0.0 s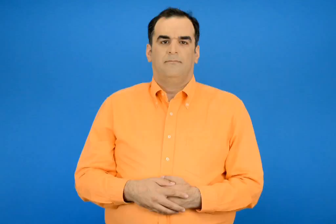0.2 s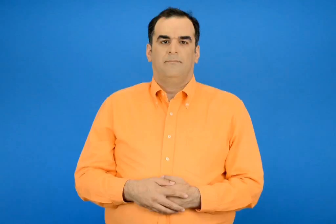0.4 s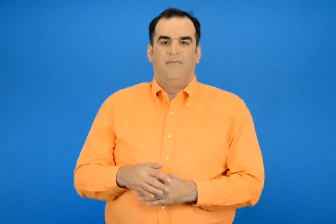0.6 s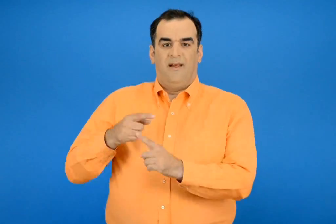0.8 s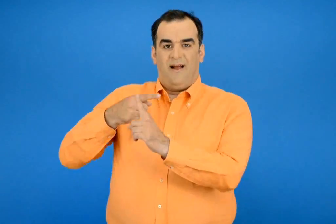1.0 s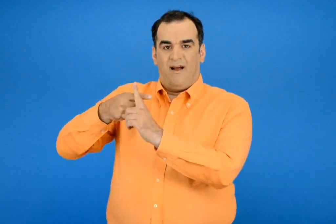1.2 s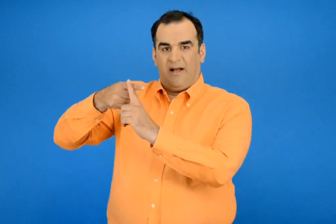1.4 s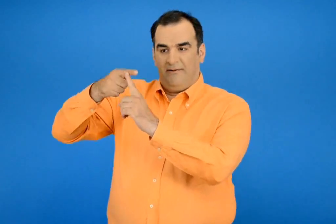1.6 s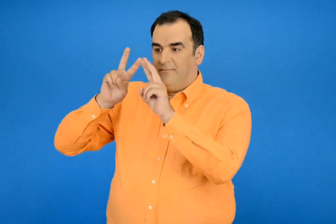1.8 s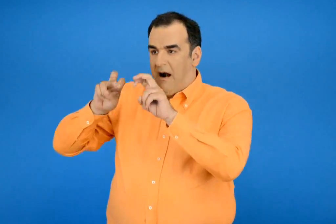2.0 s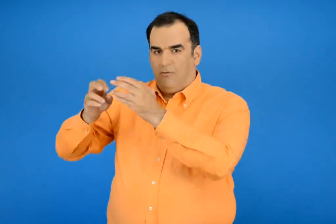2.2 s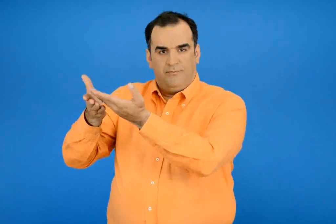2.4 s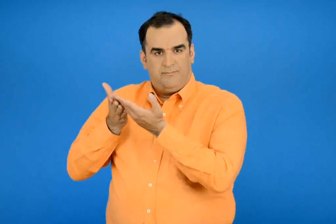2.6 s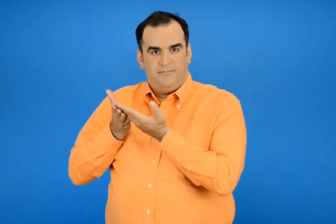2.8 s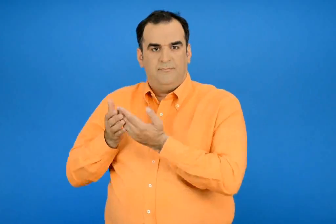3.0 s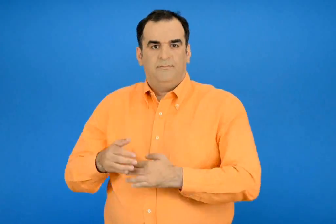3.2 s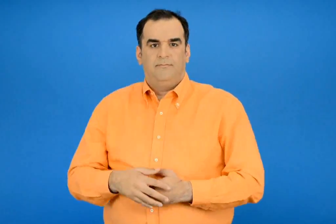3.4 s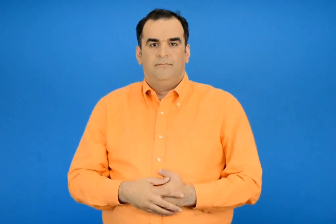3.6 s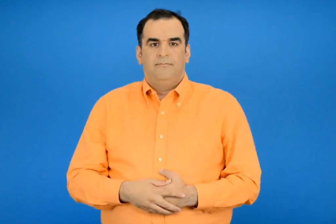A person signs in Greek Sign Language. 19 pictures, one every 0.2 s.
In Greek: ελέγχω με τον άβακα
